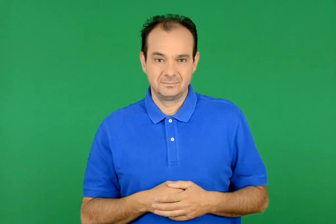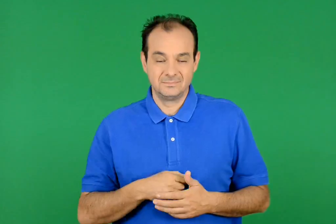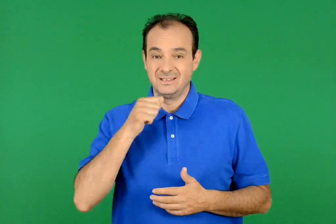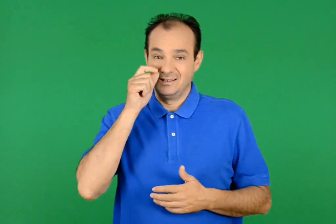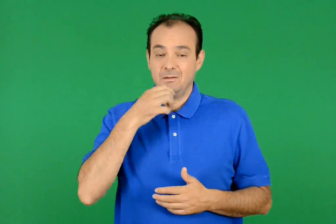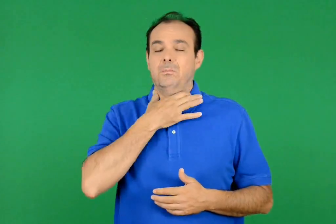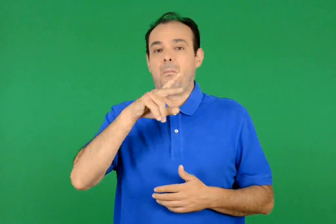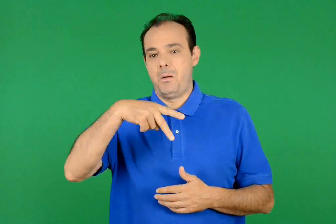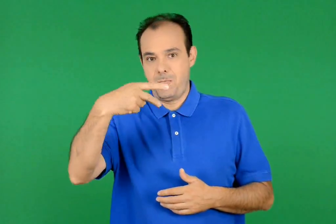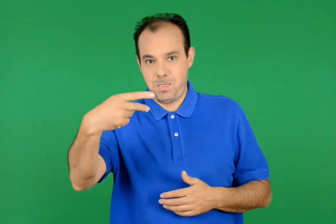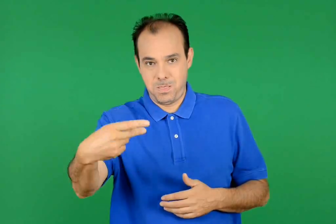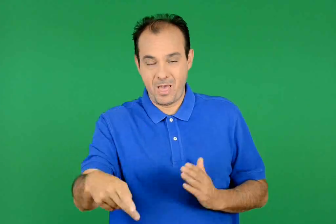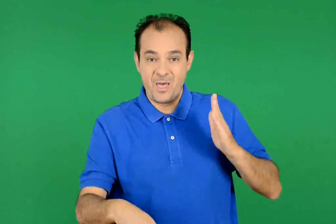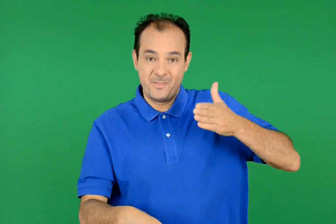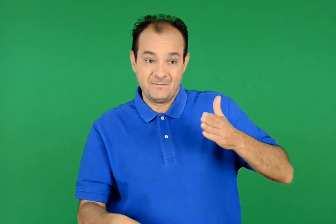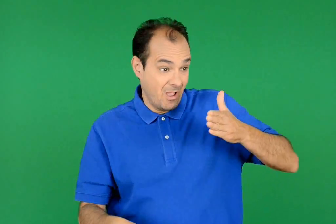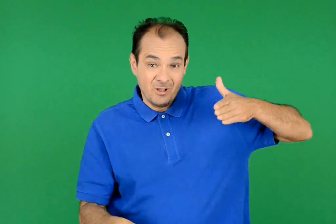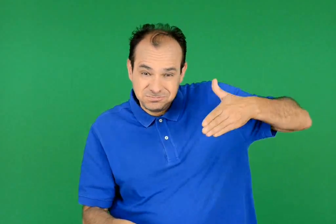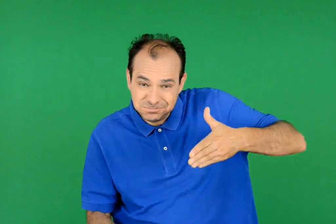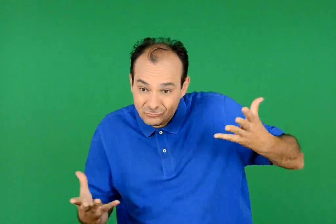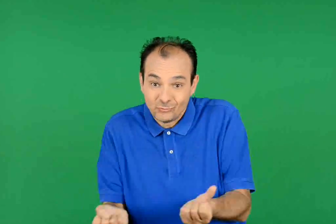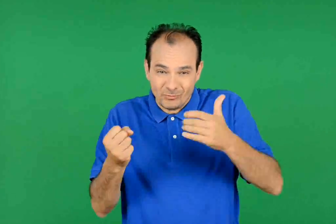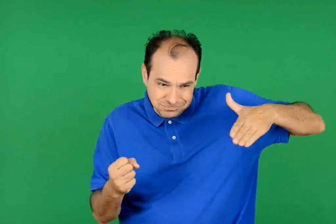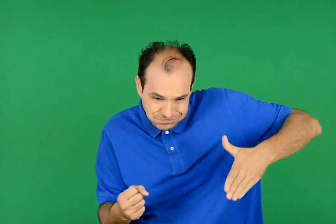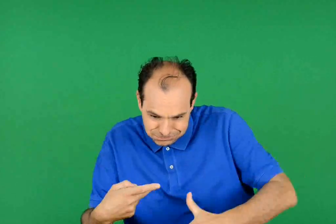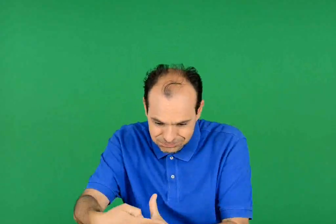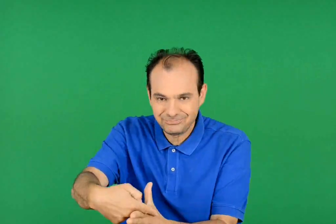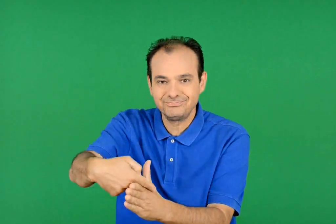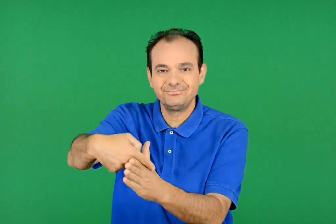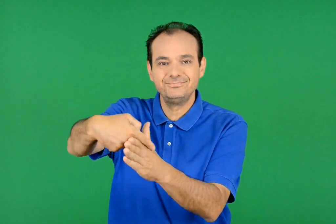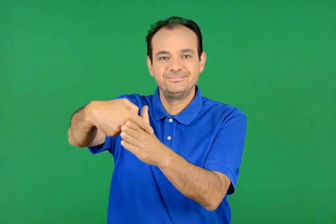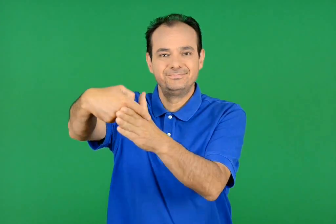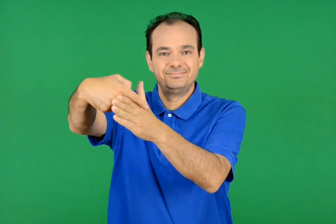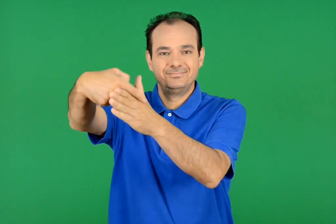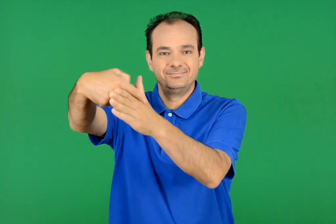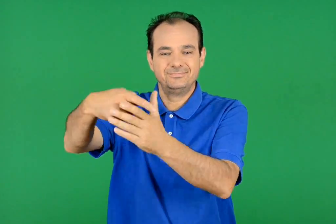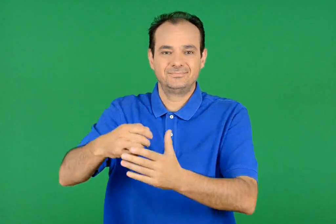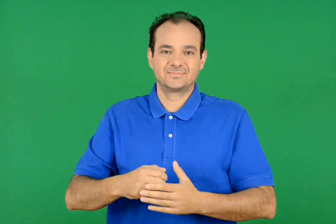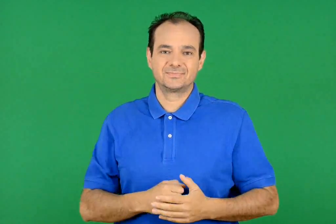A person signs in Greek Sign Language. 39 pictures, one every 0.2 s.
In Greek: δελφίνι σώζει αγόρι από πνιγμό
